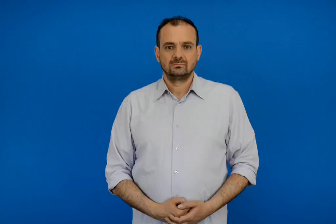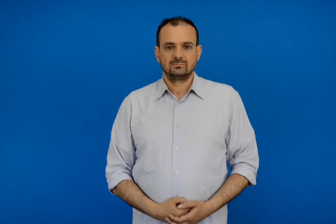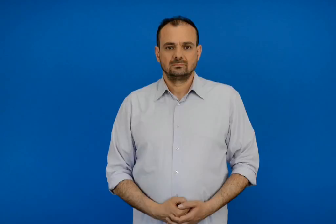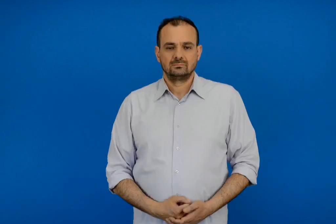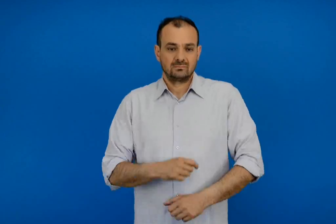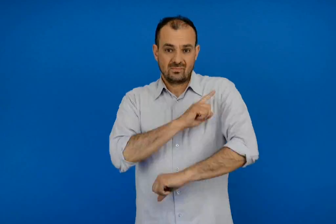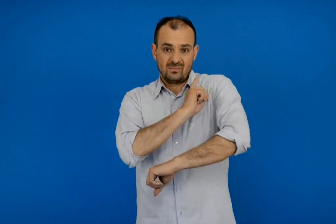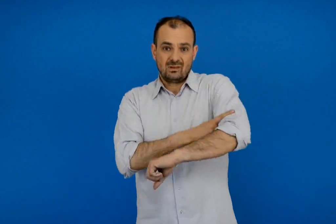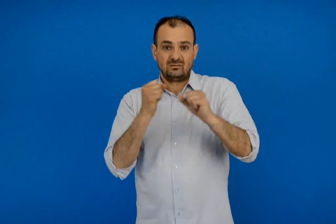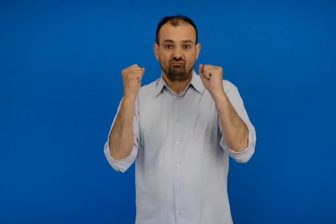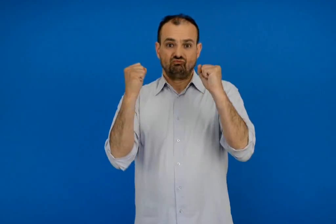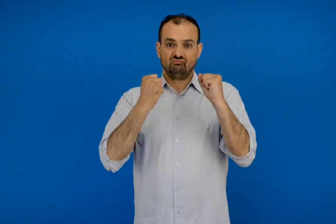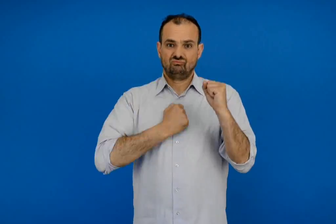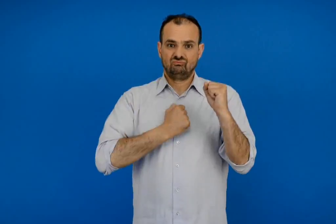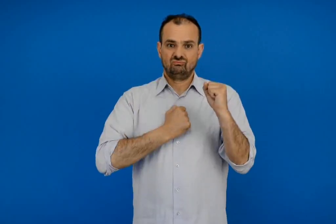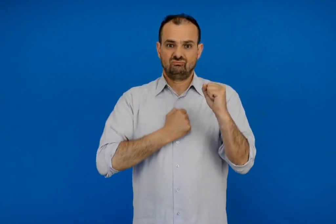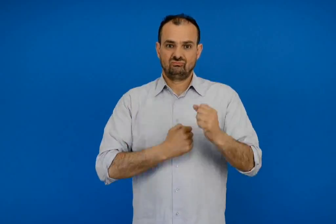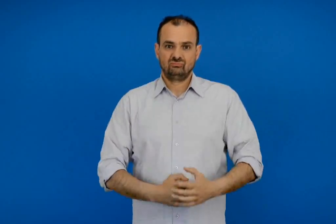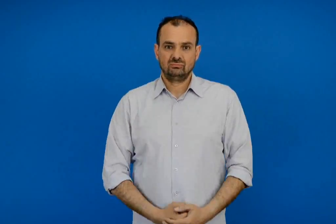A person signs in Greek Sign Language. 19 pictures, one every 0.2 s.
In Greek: τα χαρίσματα μου
